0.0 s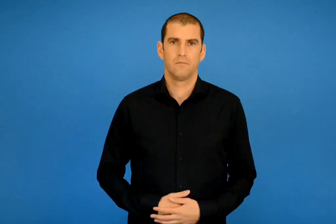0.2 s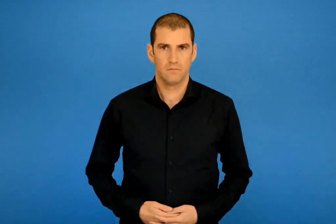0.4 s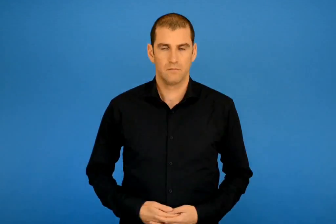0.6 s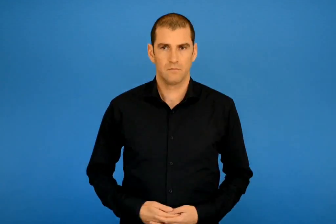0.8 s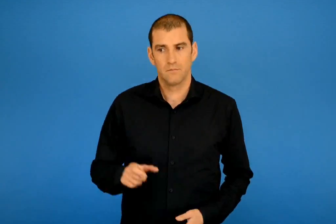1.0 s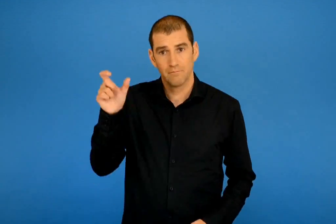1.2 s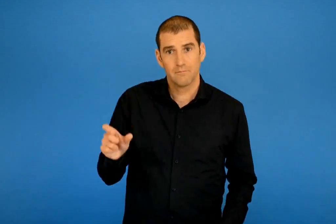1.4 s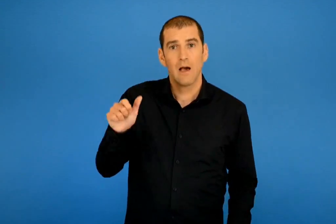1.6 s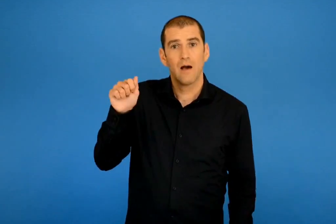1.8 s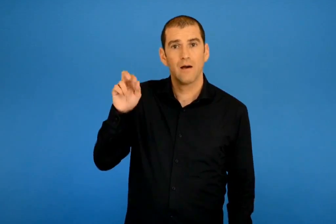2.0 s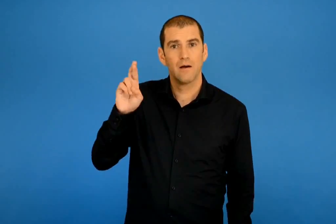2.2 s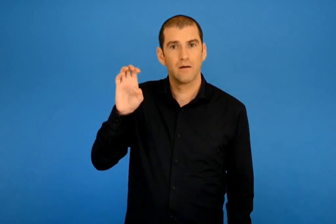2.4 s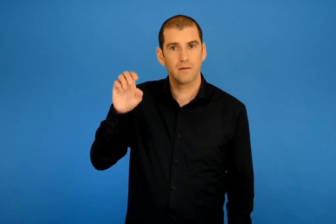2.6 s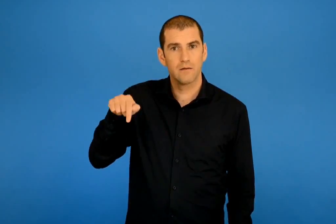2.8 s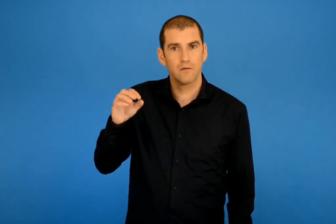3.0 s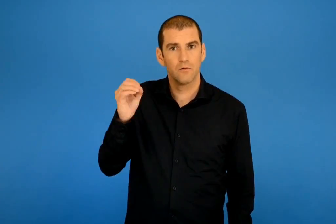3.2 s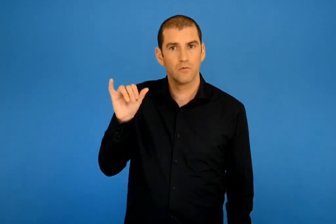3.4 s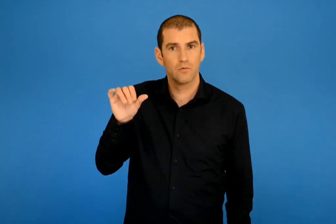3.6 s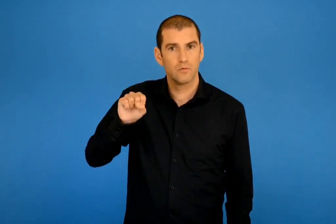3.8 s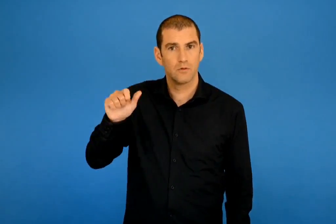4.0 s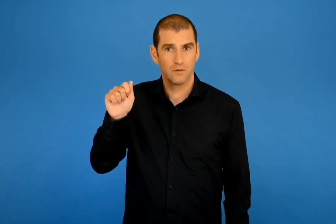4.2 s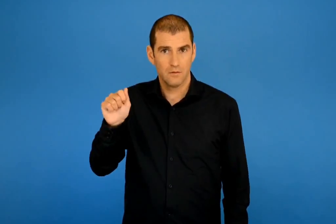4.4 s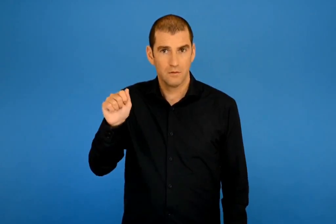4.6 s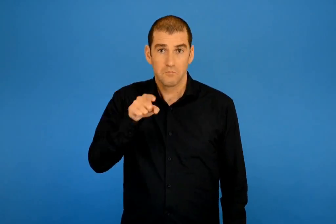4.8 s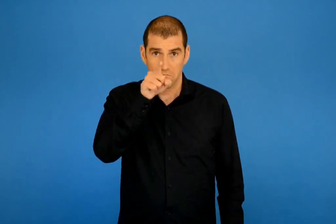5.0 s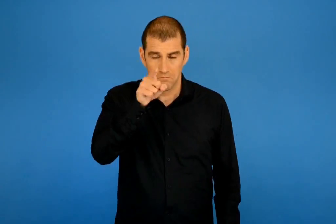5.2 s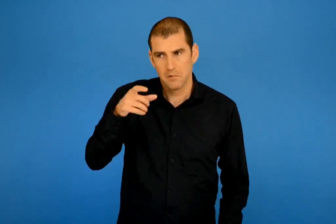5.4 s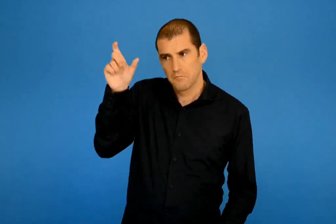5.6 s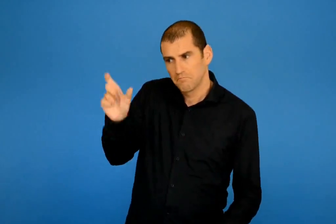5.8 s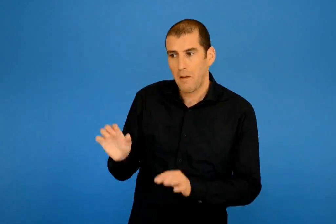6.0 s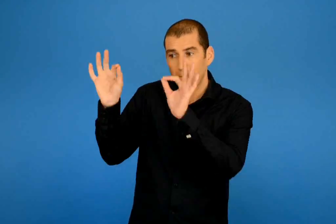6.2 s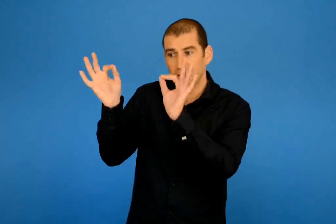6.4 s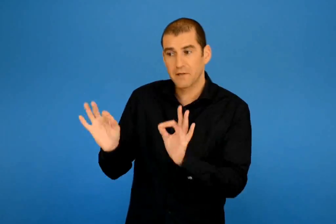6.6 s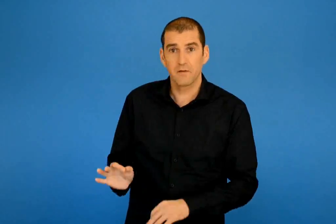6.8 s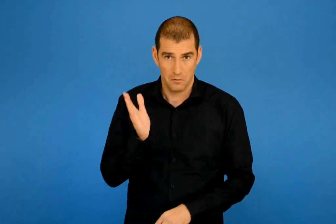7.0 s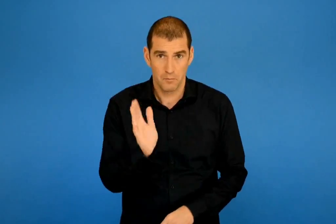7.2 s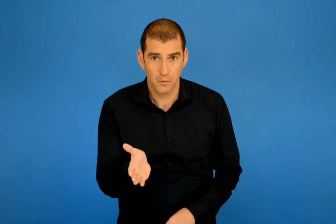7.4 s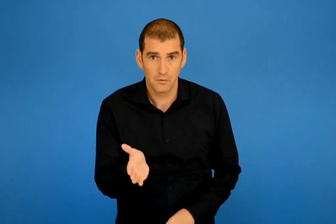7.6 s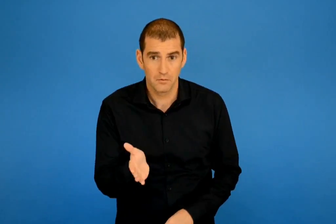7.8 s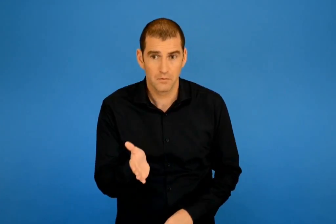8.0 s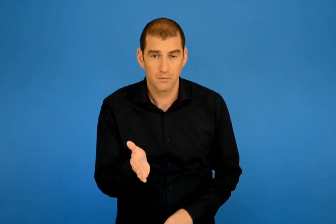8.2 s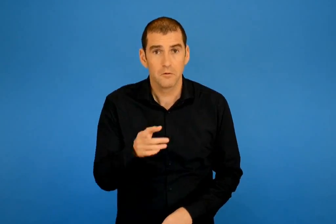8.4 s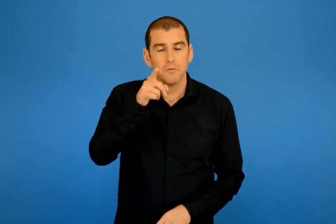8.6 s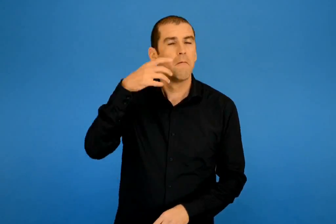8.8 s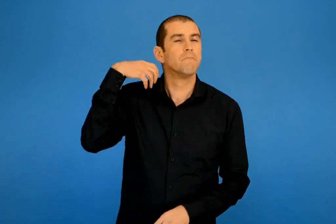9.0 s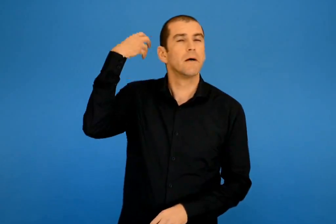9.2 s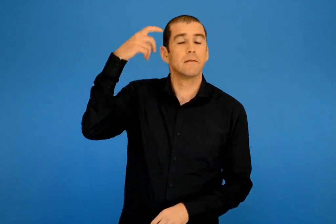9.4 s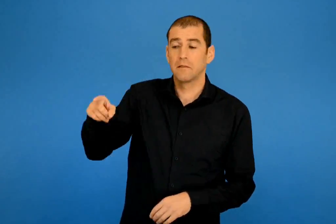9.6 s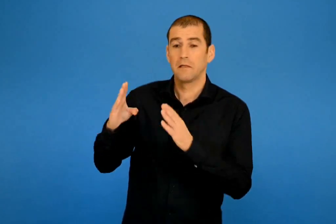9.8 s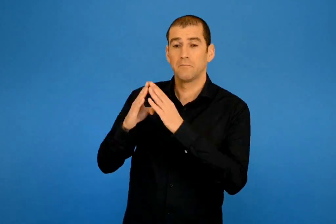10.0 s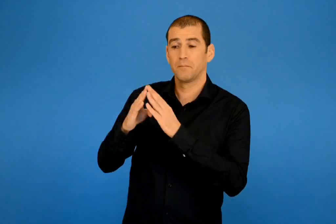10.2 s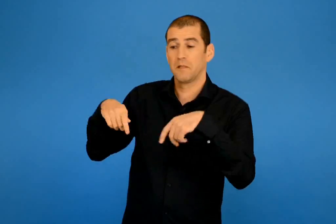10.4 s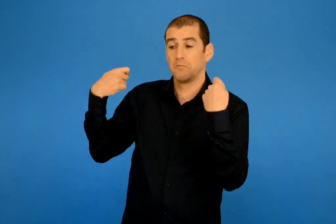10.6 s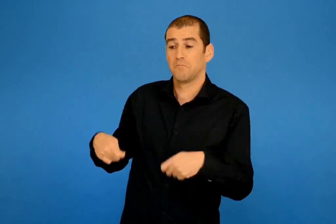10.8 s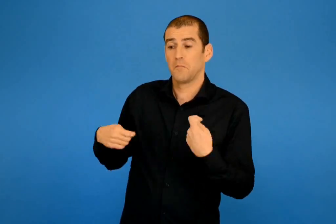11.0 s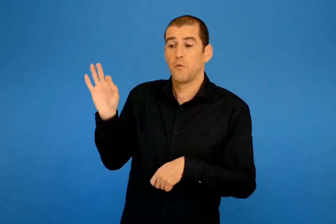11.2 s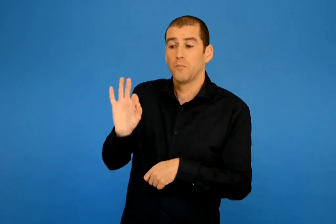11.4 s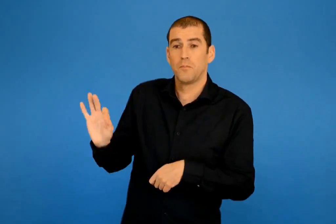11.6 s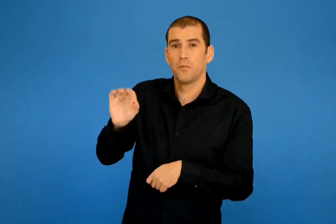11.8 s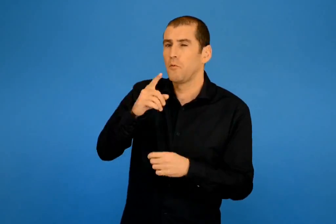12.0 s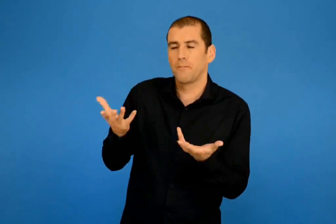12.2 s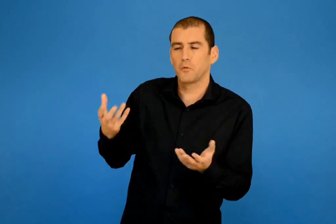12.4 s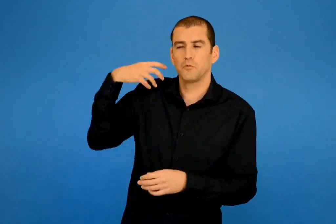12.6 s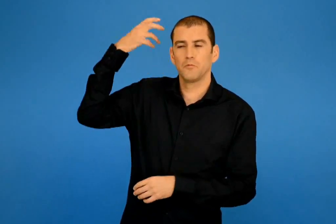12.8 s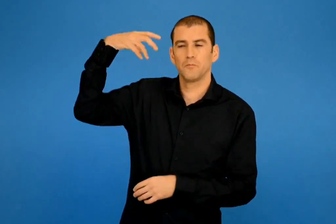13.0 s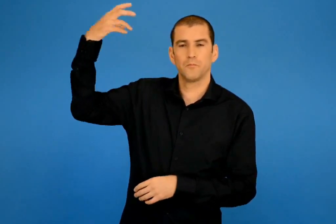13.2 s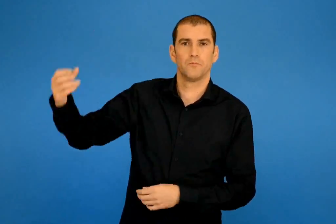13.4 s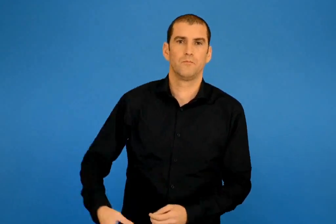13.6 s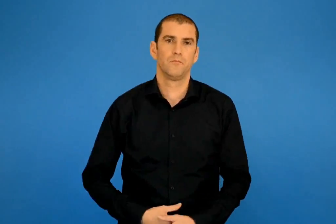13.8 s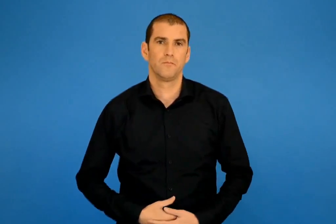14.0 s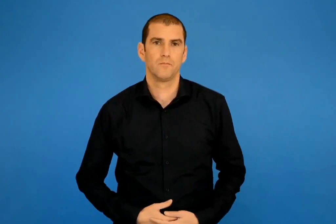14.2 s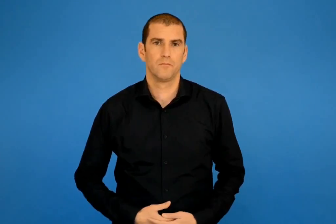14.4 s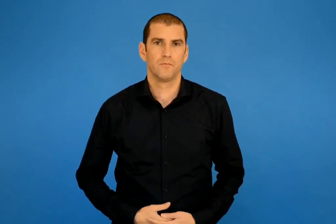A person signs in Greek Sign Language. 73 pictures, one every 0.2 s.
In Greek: μπορείς να περιγράψεις την αρετούσα ; πως φαντάζεσαι το αρχοντικό σπίτι όπου έμενε ;
